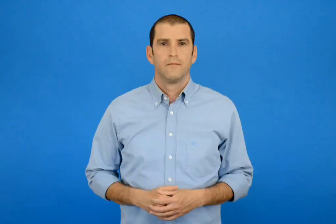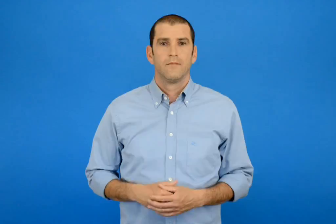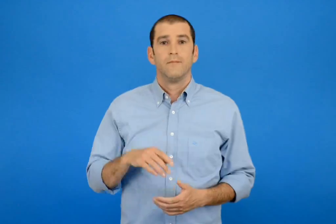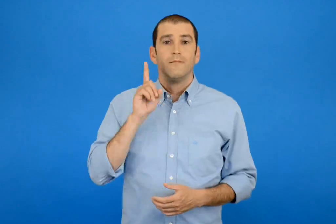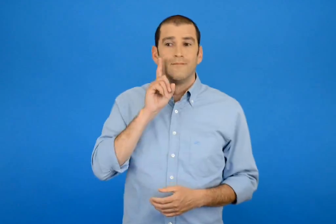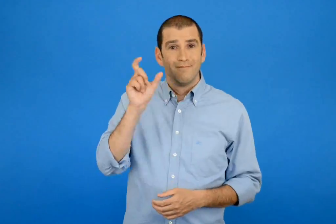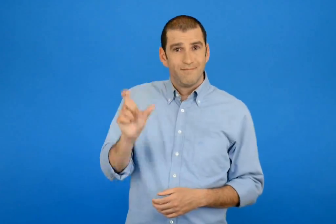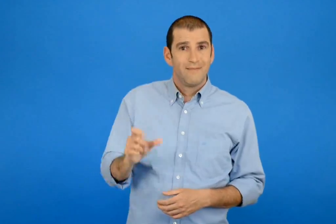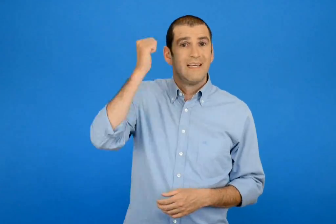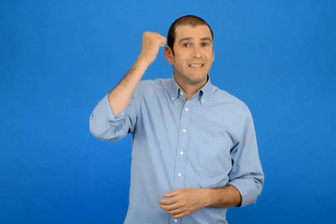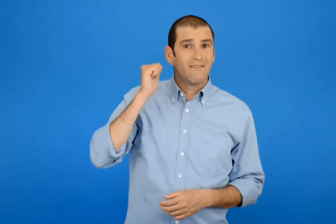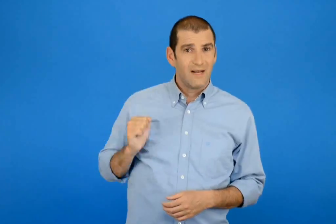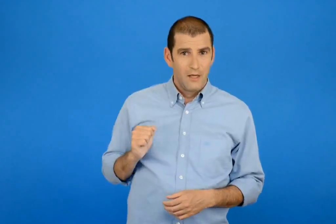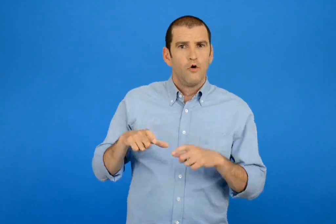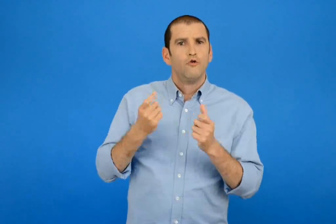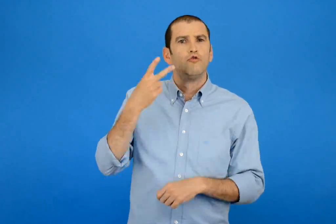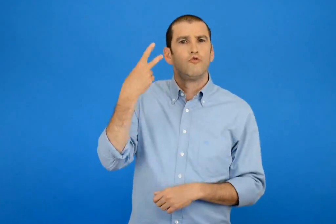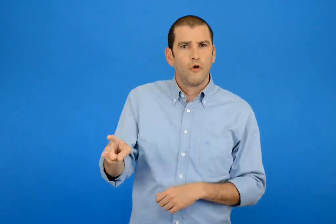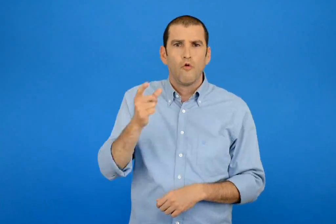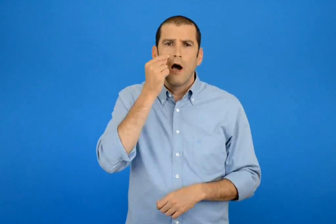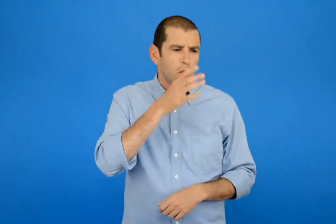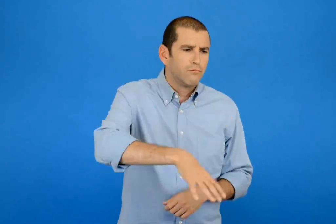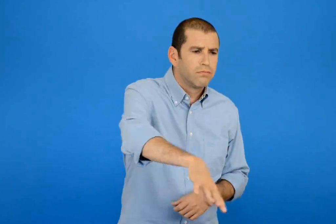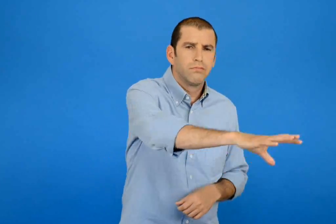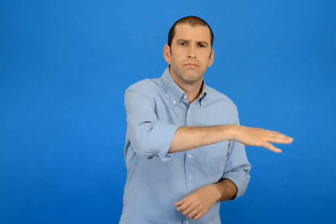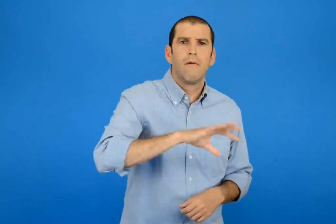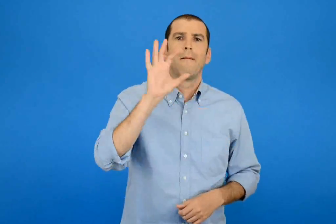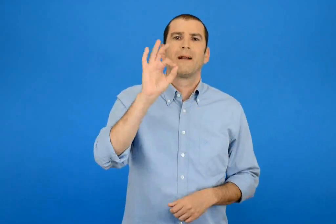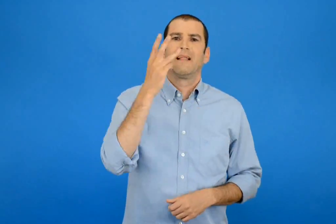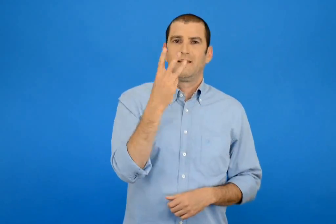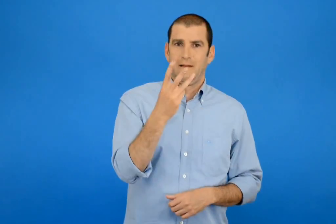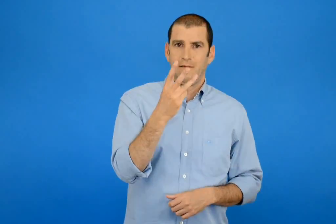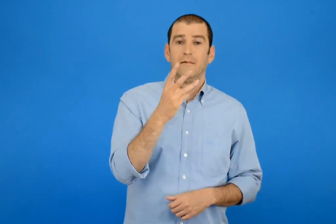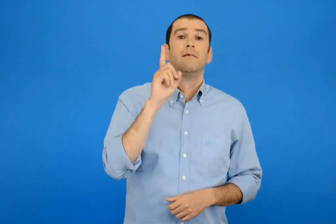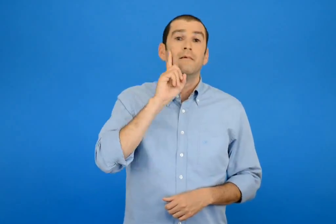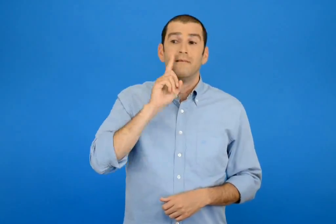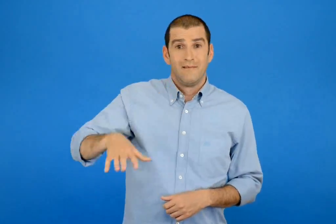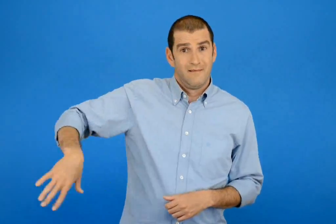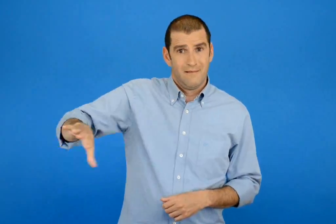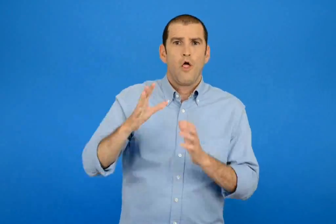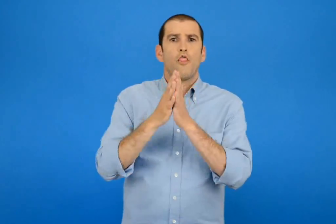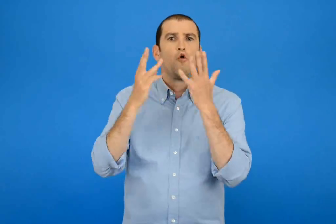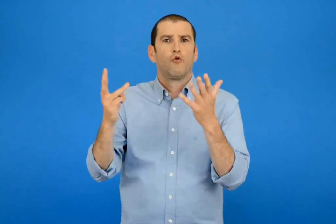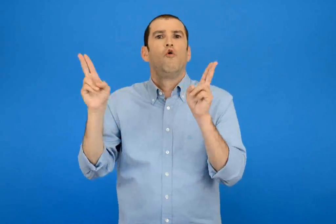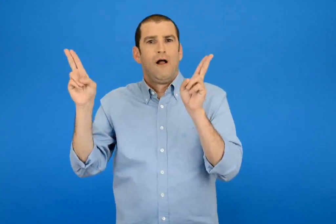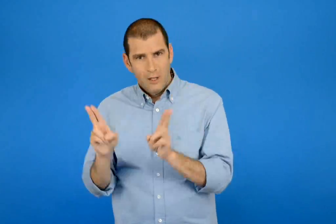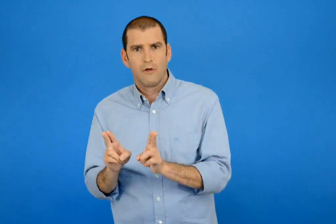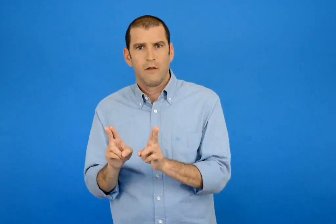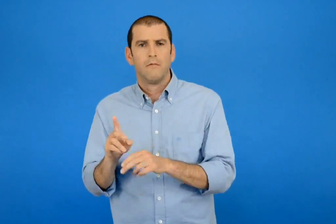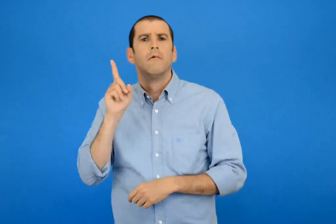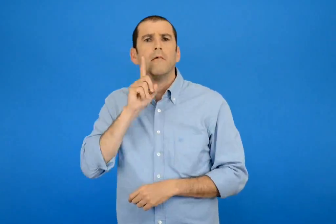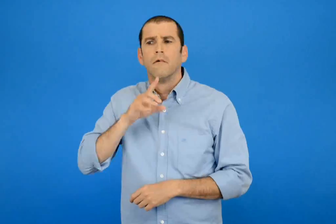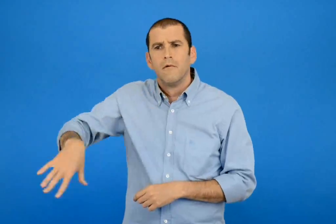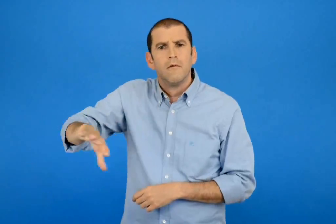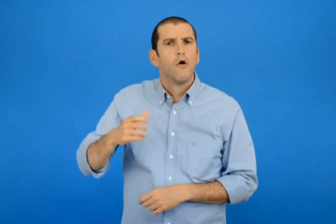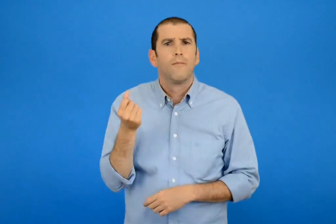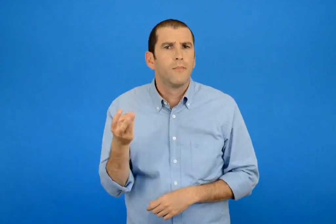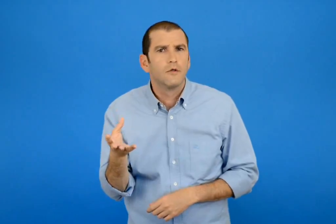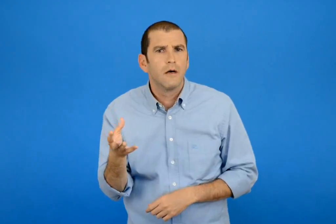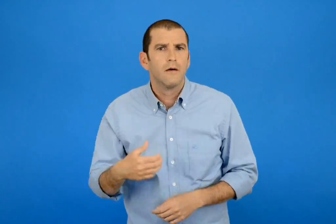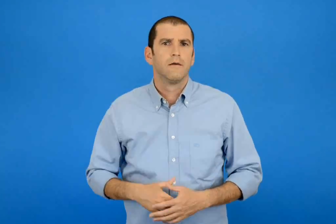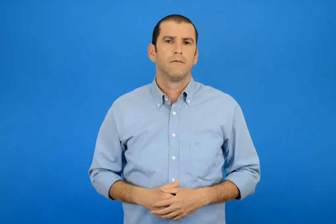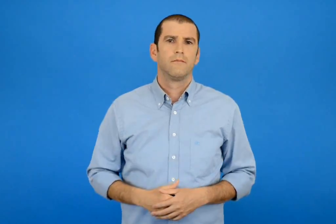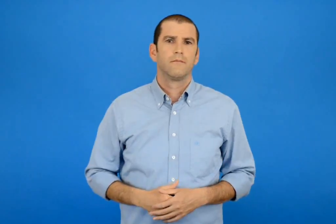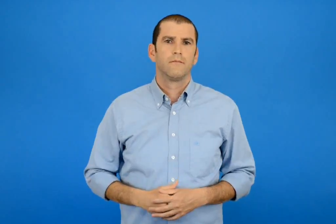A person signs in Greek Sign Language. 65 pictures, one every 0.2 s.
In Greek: στο σχολείο της σαββίνας τα αγόρια είναι 53 τα κορίτσια είναι 18 λιγότερα πόσα είναι τα κορίτσια ;
